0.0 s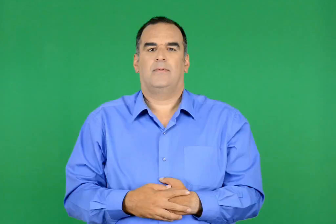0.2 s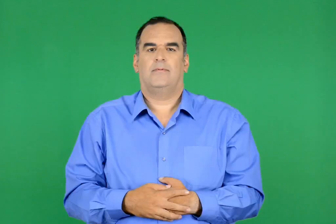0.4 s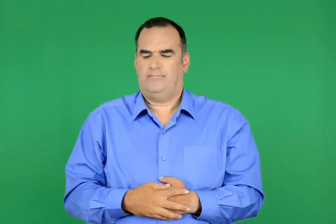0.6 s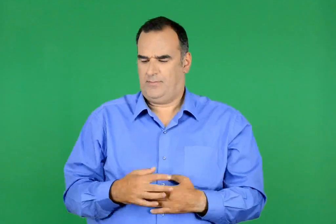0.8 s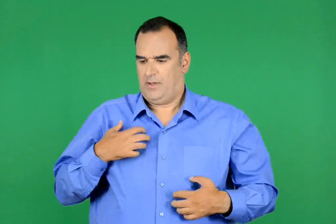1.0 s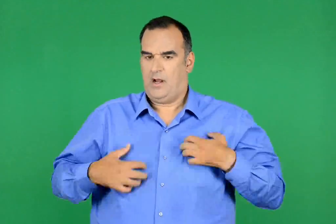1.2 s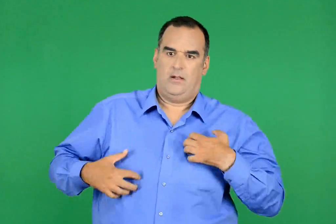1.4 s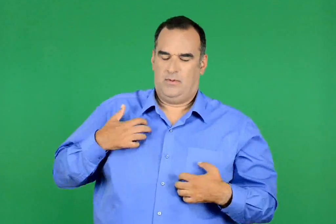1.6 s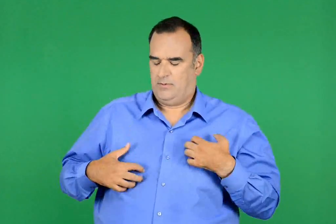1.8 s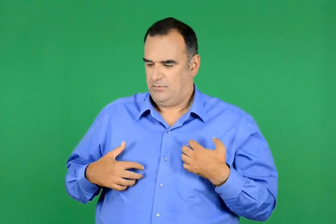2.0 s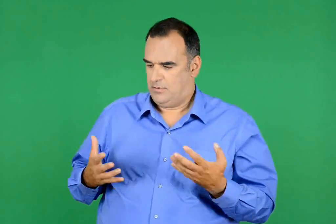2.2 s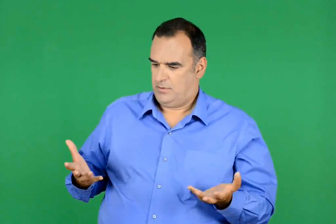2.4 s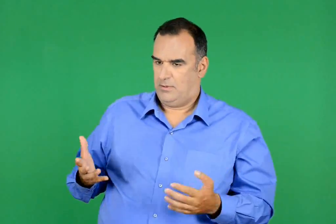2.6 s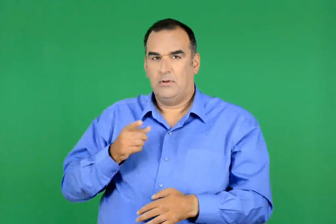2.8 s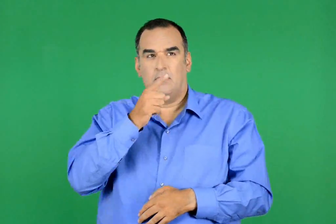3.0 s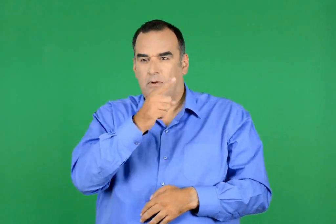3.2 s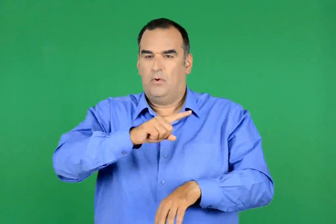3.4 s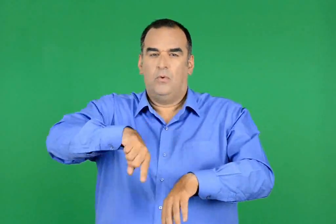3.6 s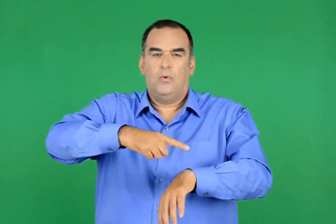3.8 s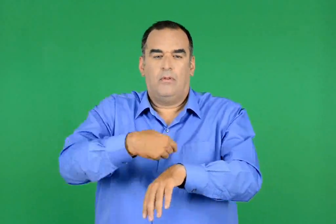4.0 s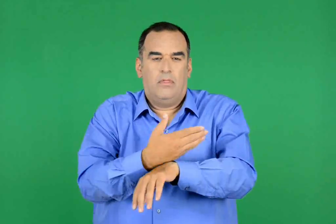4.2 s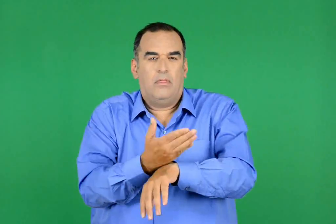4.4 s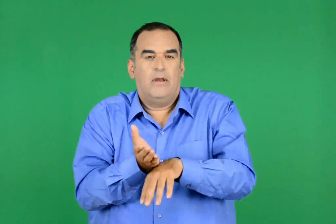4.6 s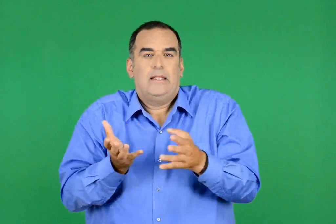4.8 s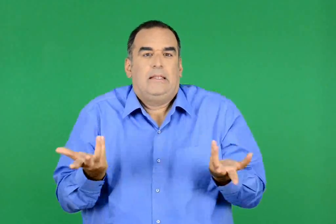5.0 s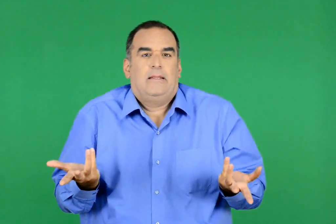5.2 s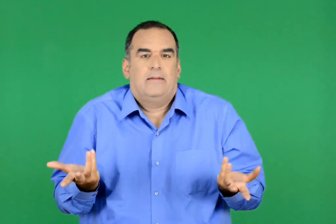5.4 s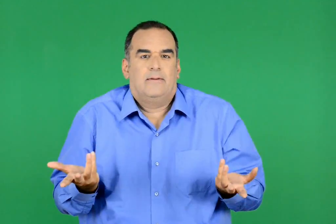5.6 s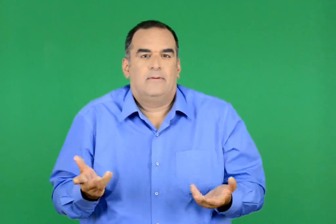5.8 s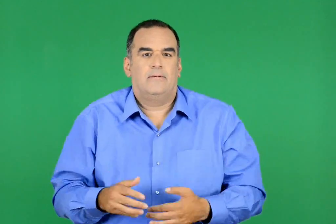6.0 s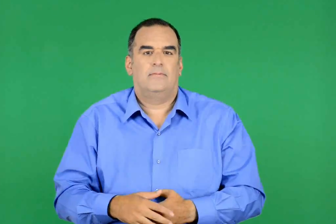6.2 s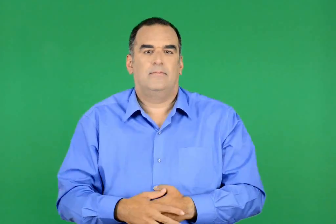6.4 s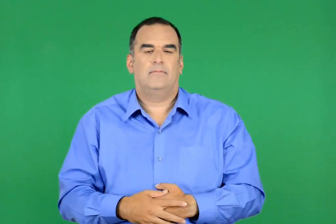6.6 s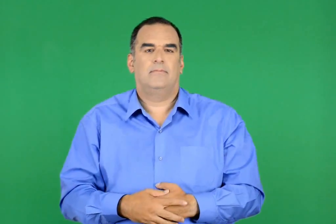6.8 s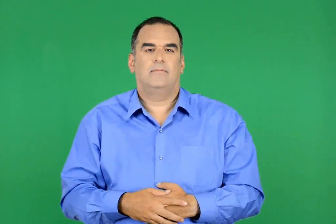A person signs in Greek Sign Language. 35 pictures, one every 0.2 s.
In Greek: μα τι κάνει τόση ώρα ; είπα ανυπόμονος
